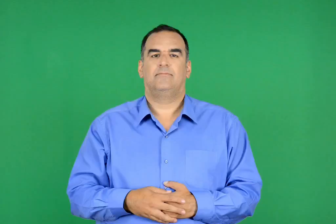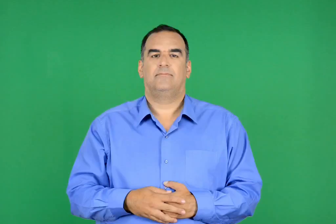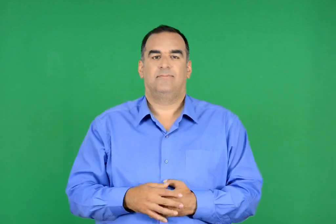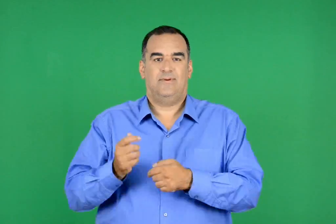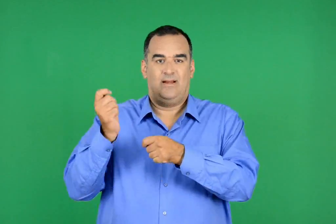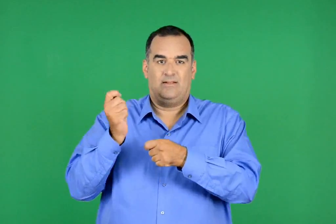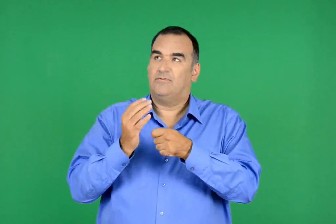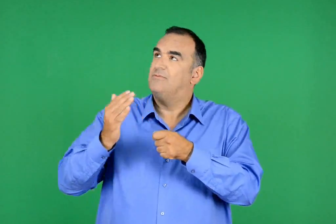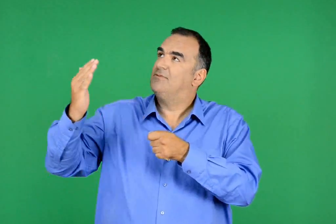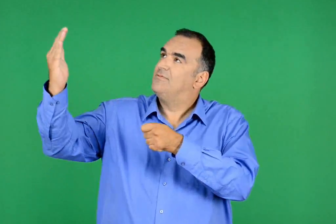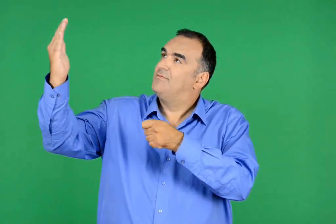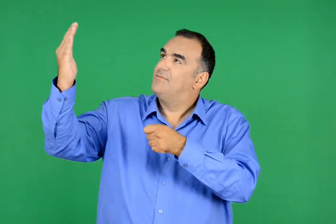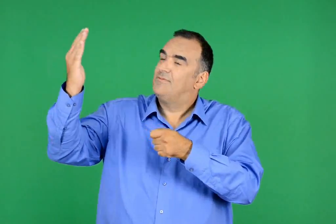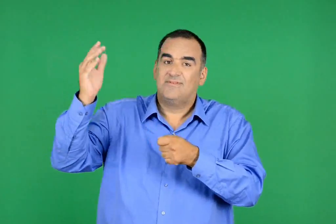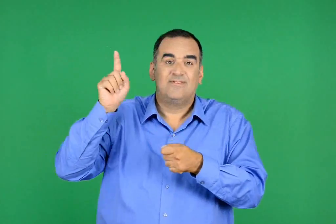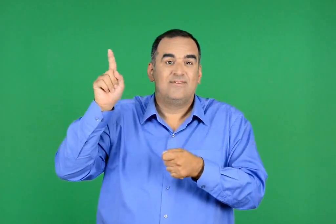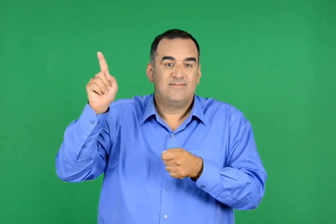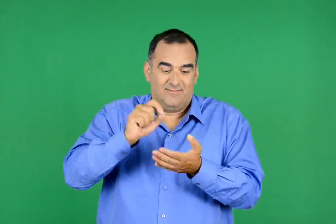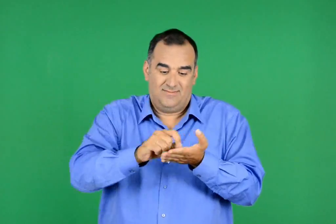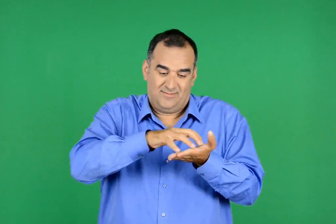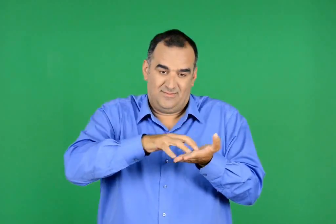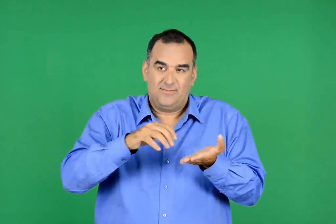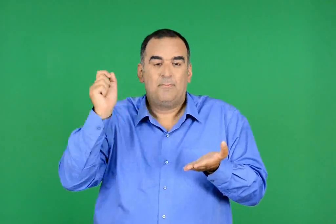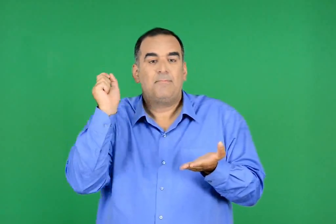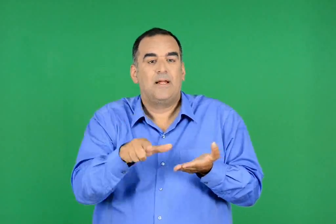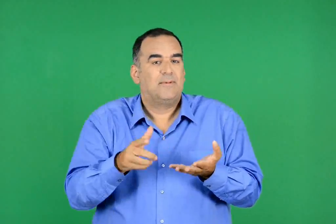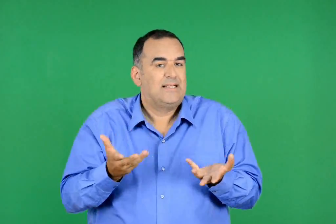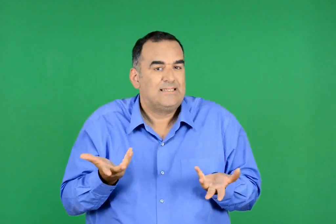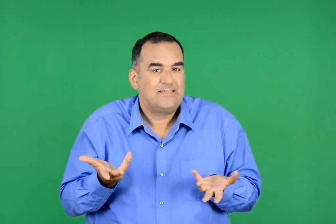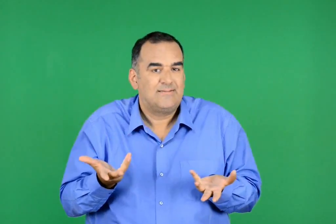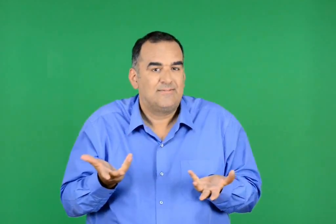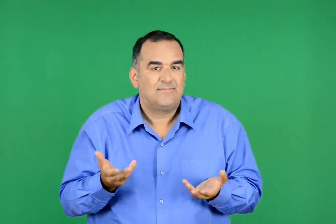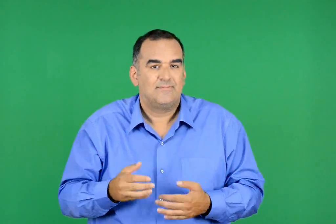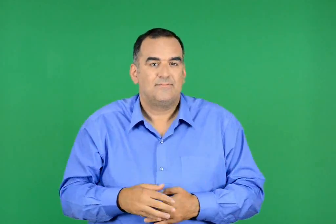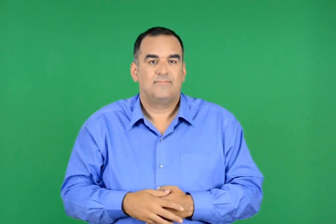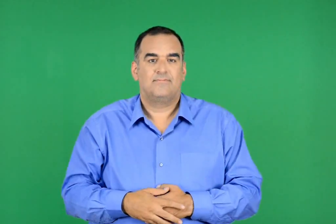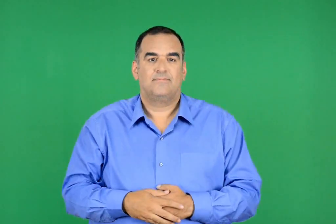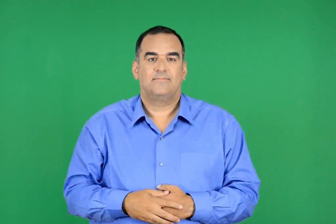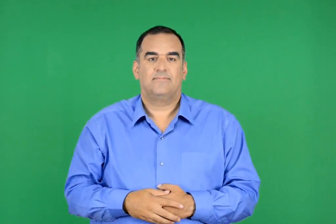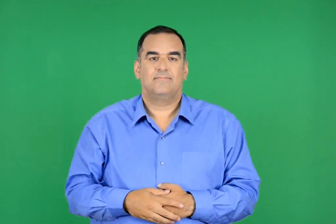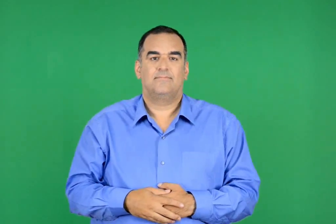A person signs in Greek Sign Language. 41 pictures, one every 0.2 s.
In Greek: τι νομίζετε ότι συμβολίζει ο χαρταετός στο διήγημα αυτό ;
